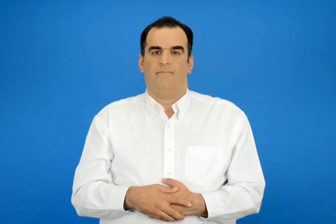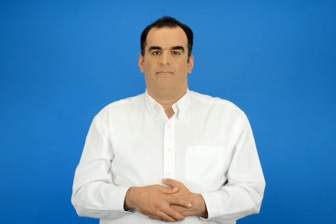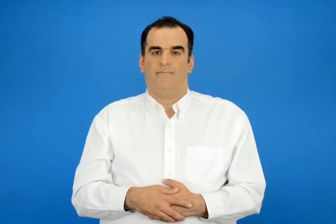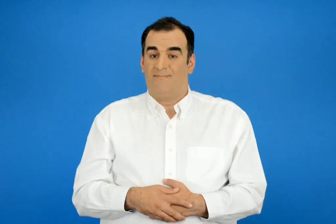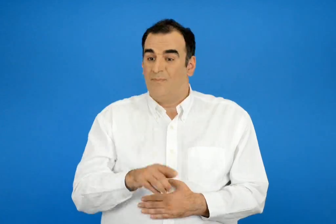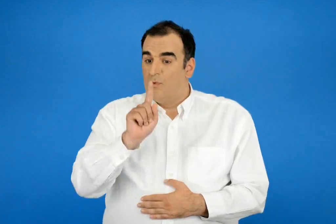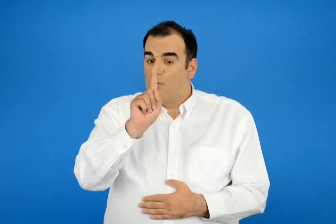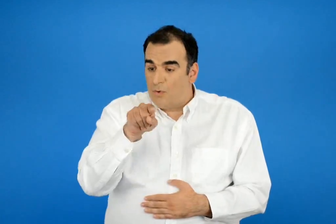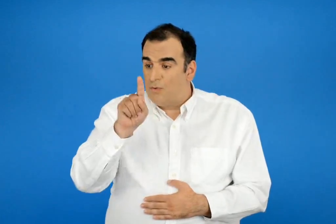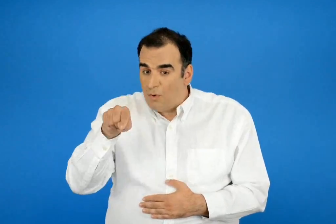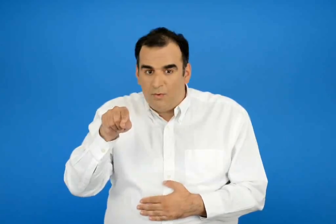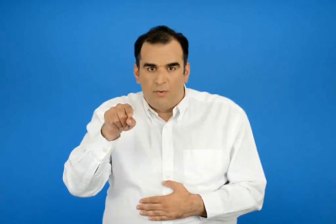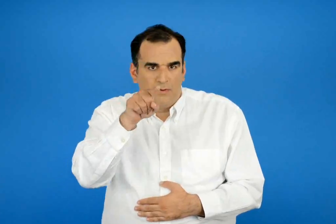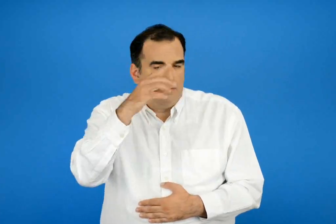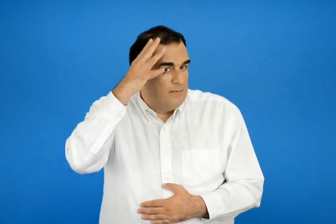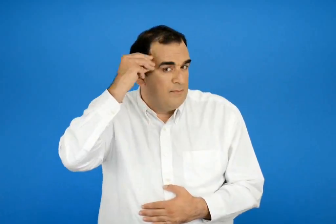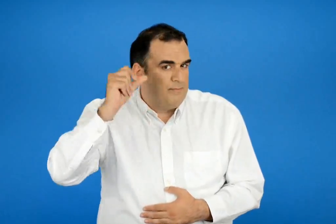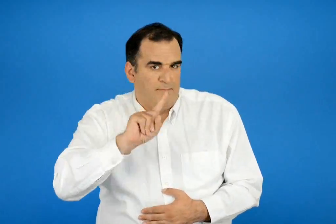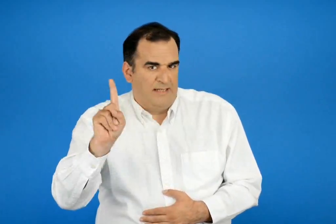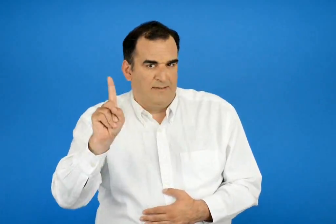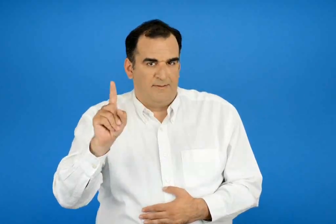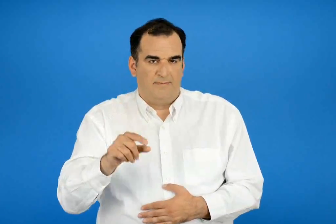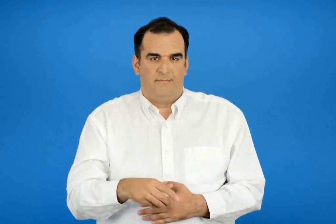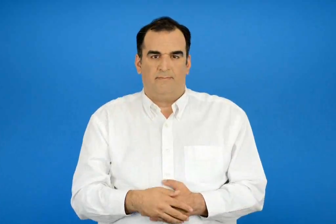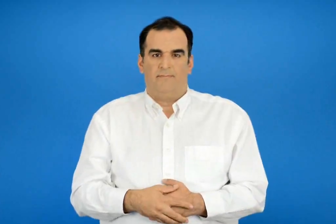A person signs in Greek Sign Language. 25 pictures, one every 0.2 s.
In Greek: μην ξεχάσεις να βάλεις τους τόνους
